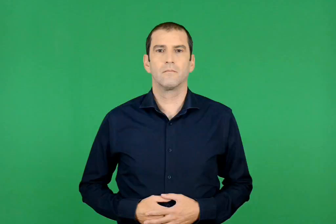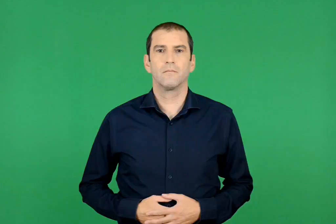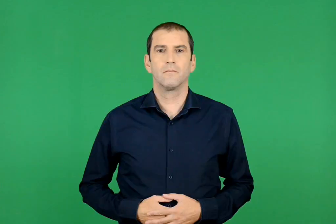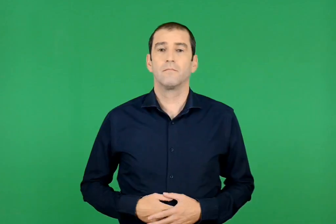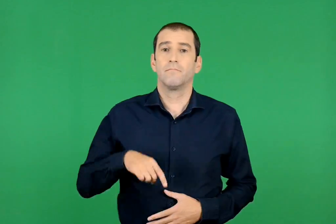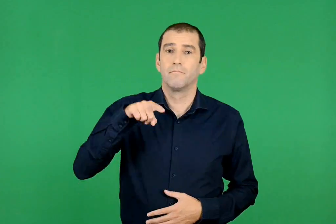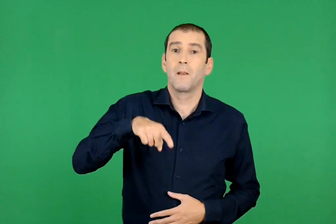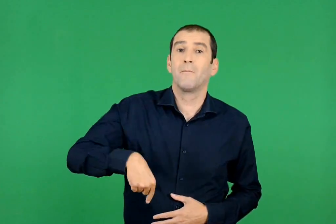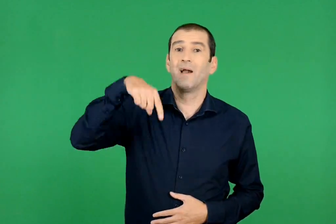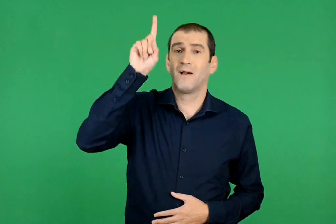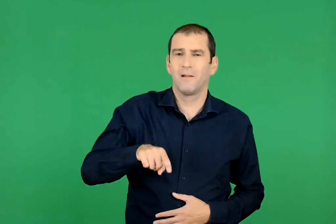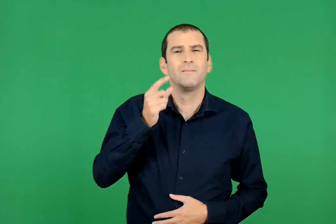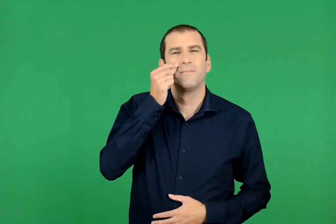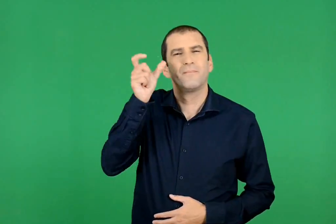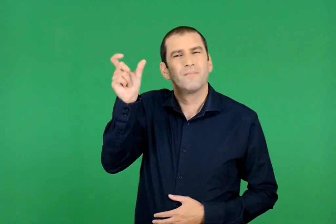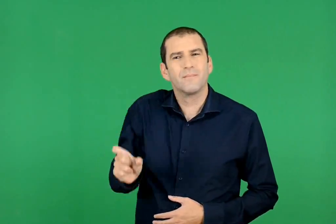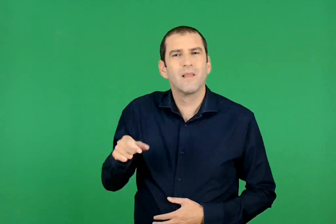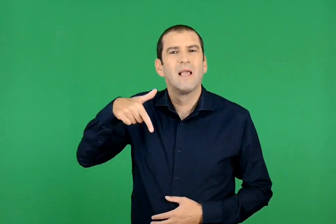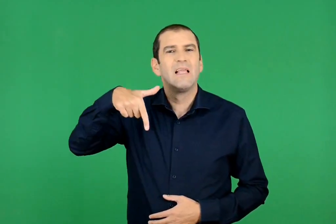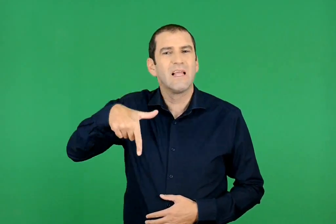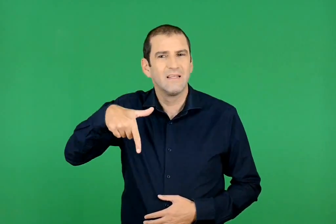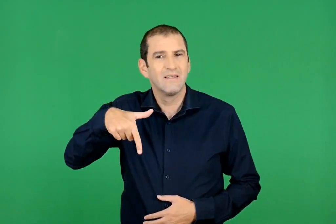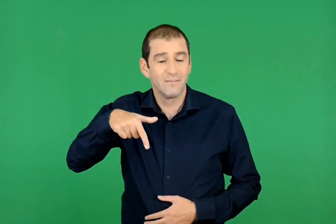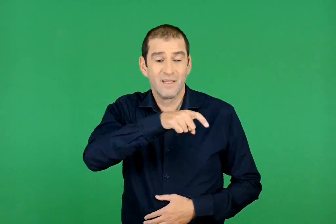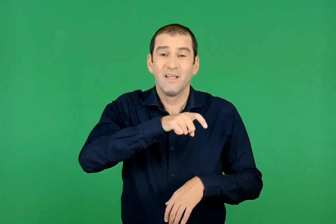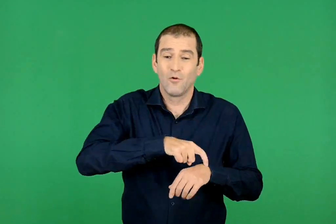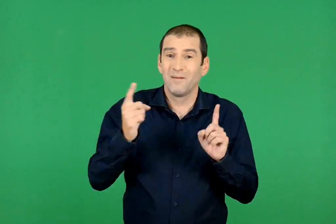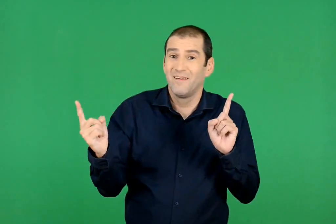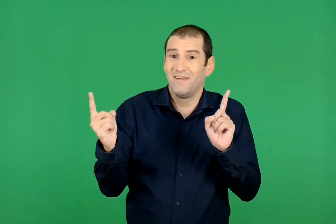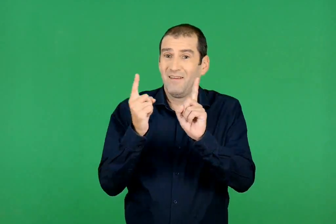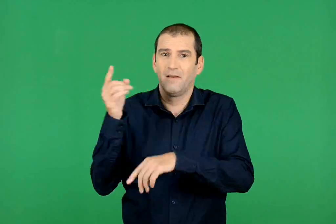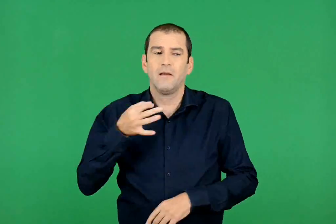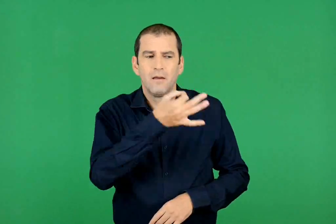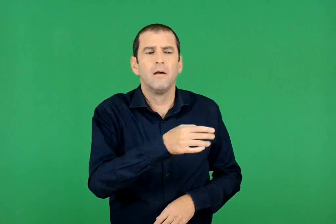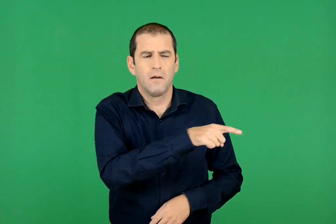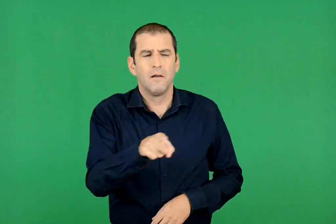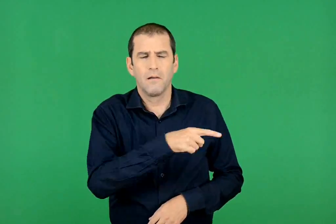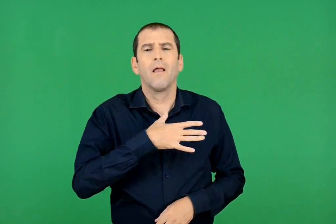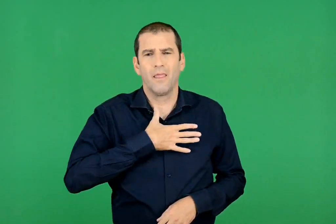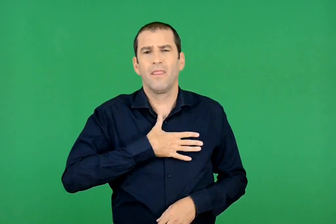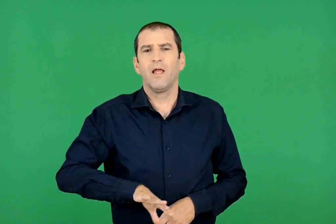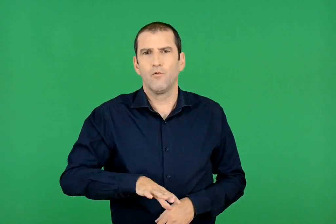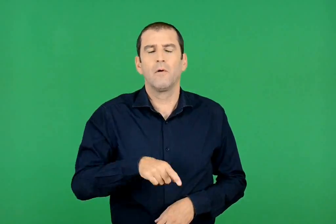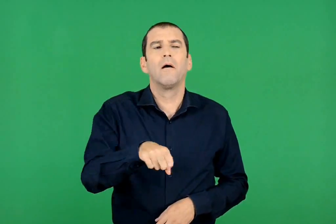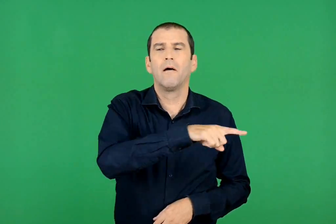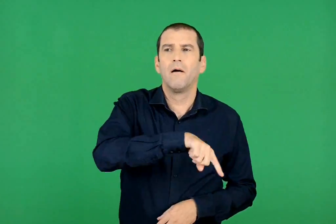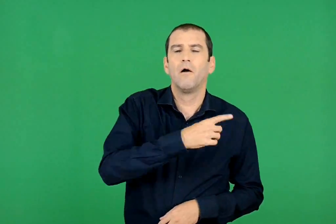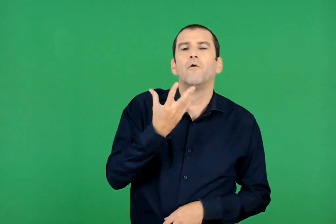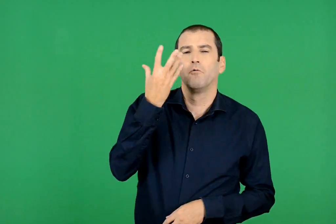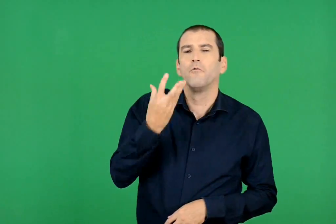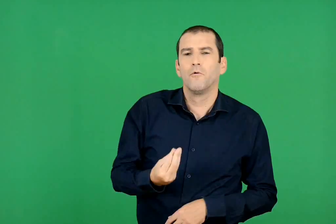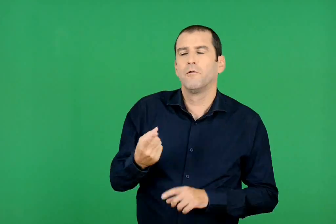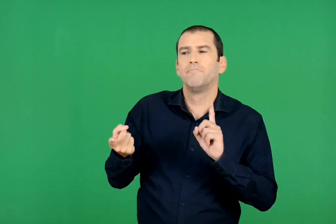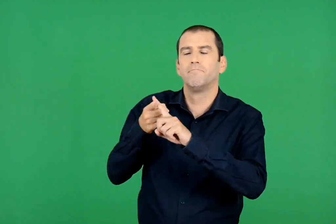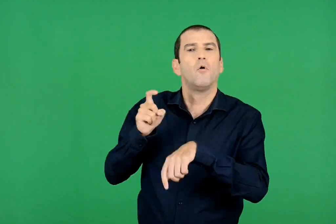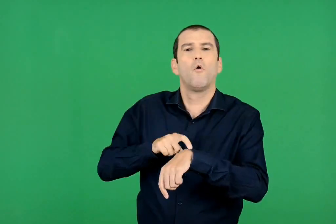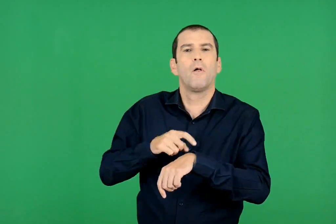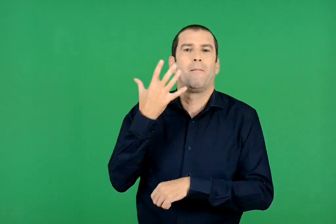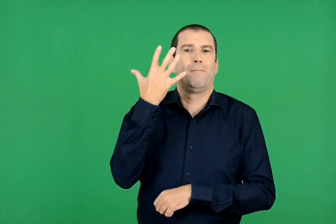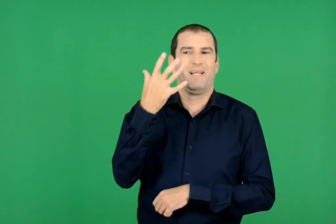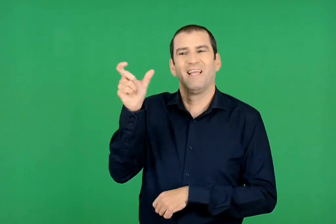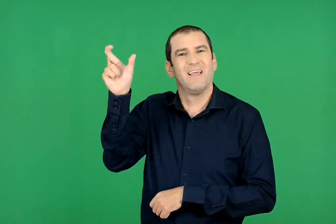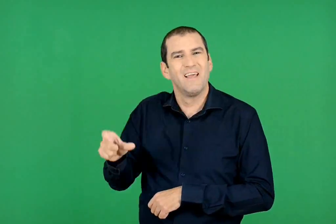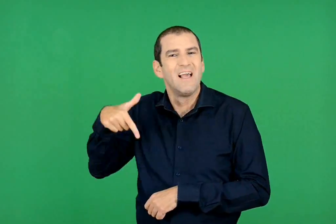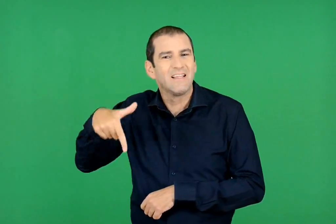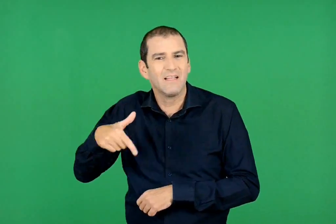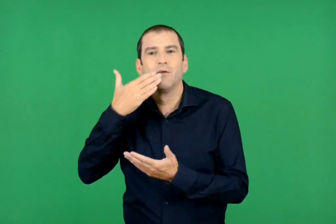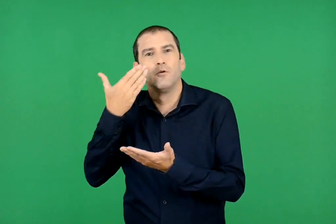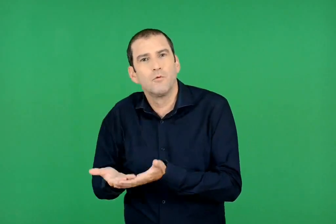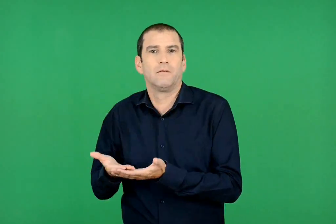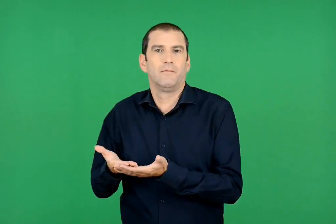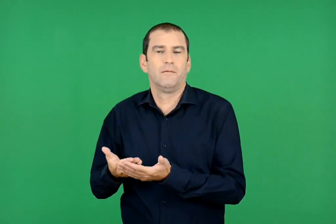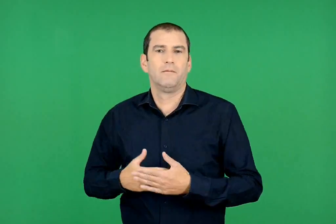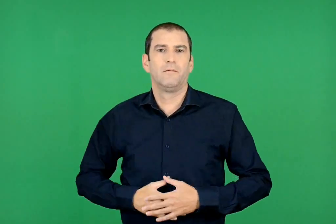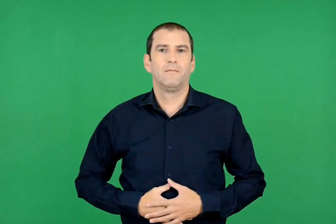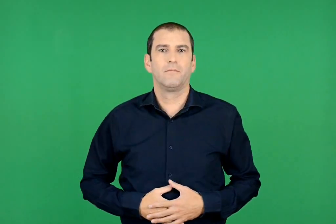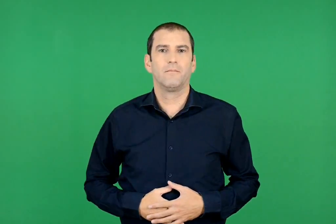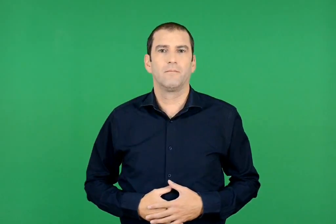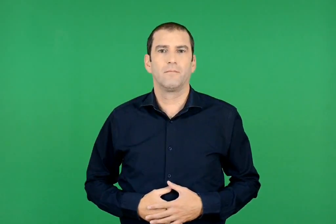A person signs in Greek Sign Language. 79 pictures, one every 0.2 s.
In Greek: από τη μέρα που τους είπε ο γιάννης , την ώρα που σχολούσανε , σας θέλω , πήρανε τη συνήθεια να έρχονται στις πέντε να τον περιμένουνε να σχολάσει
